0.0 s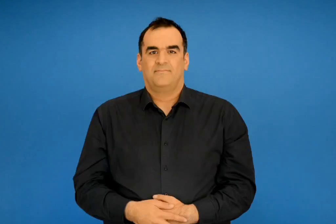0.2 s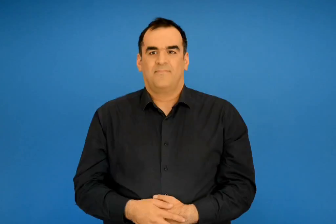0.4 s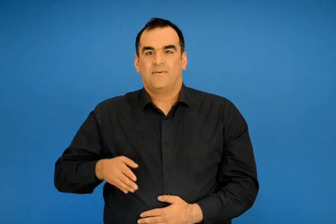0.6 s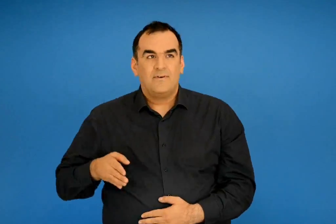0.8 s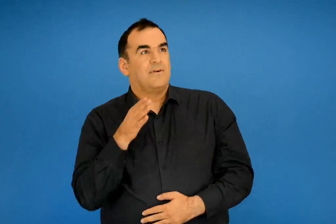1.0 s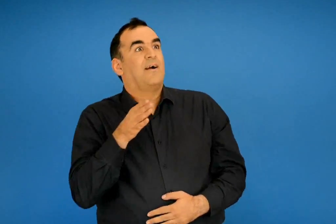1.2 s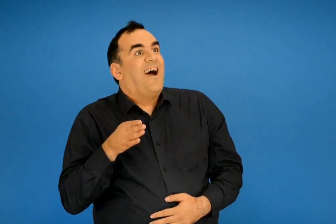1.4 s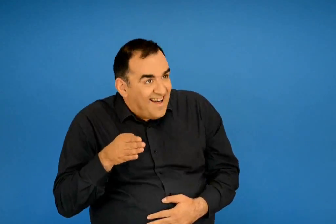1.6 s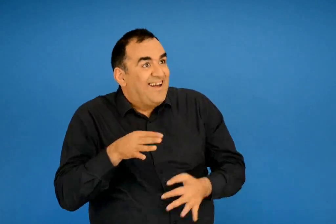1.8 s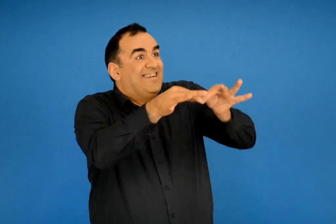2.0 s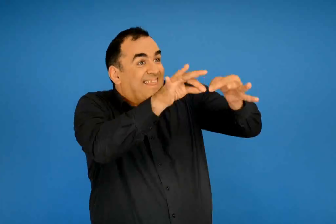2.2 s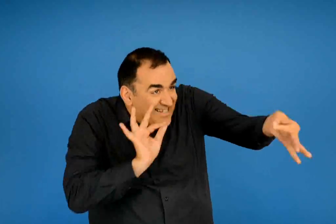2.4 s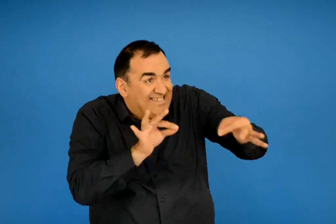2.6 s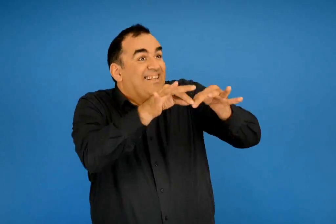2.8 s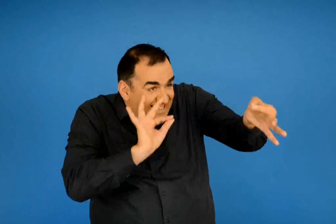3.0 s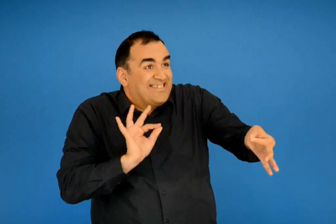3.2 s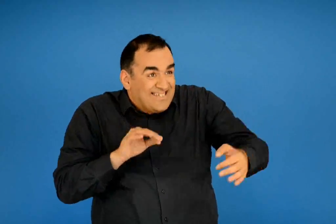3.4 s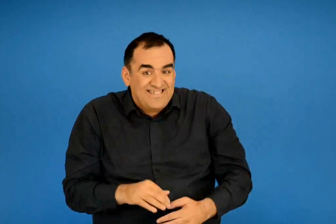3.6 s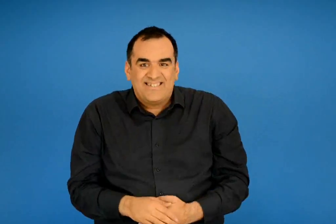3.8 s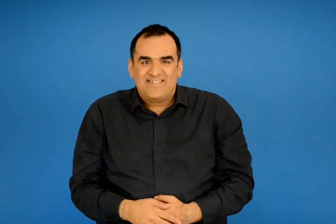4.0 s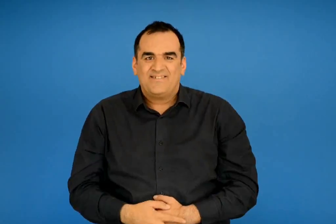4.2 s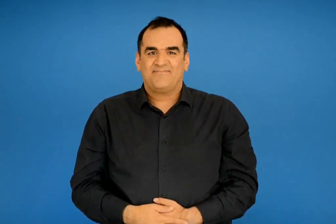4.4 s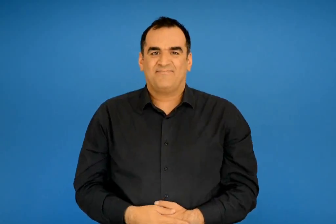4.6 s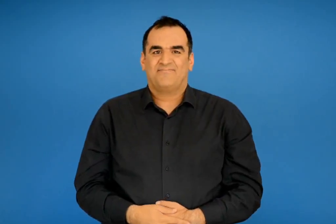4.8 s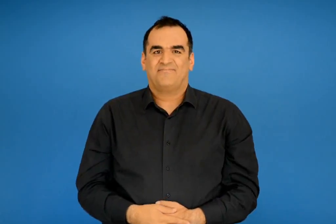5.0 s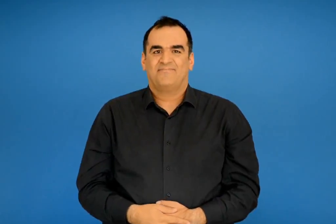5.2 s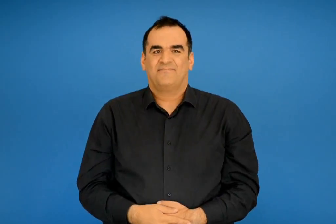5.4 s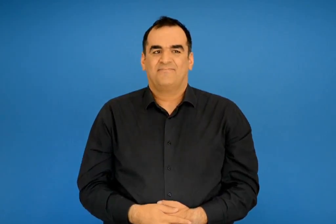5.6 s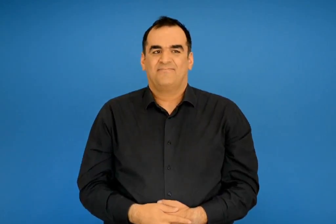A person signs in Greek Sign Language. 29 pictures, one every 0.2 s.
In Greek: καραγκιόζης θα παίρνει διαζύγιο
